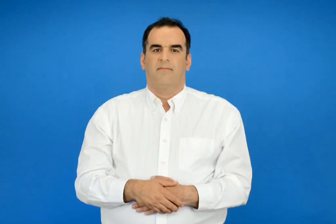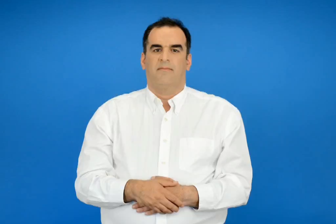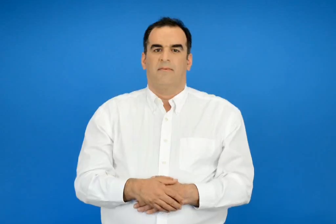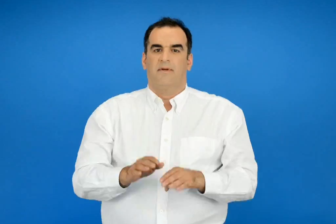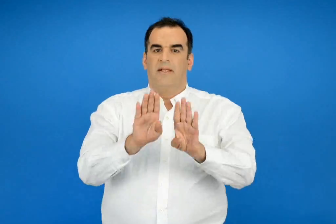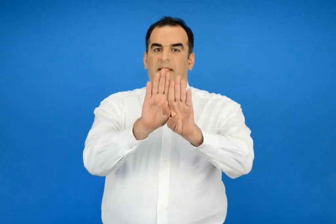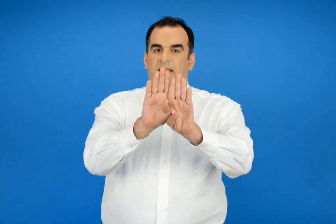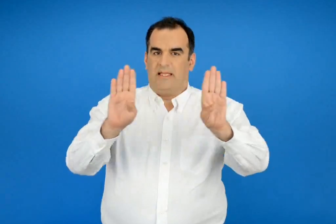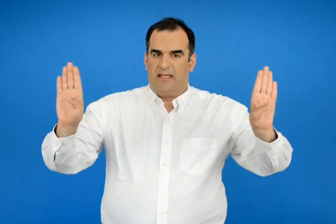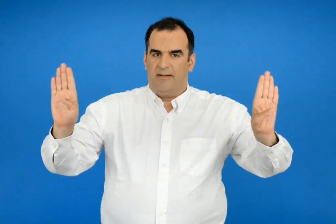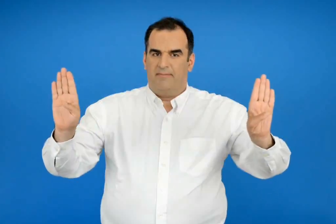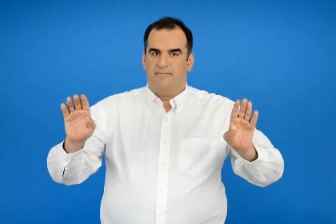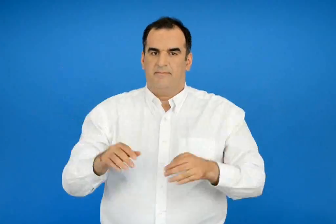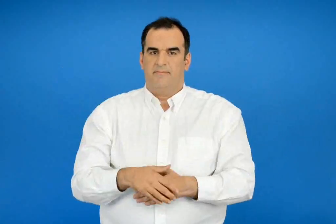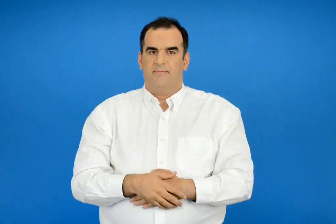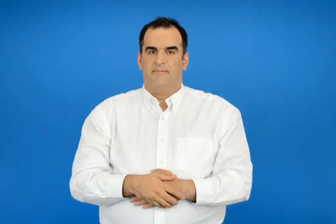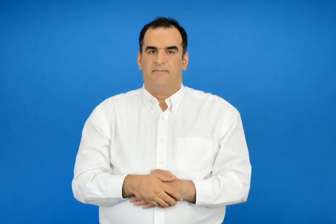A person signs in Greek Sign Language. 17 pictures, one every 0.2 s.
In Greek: τοίχοι
